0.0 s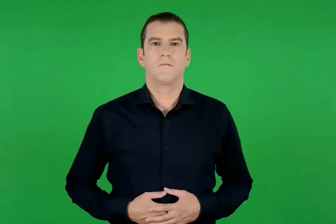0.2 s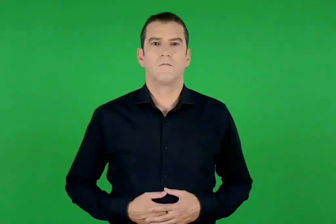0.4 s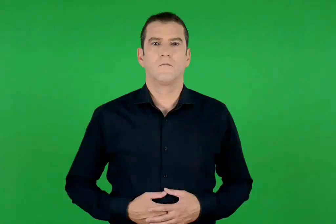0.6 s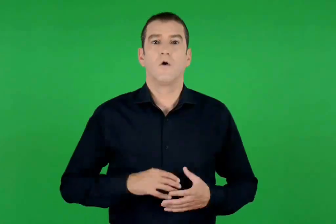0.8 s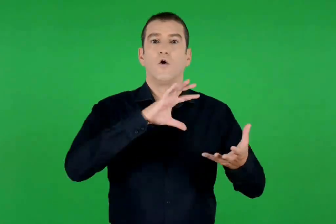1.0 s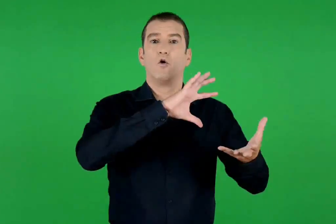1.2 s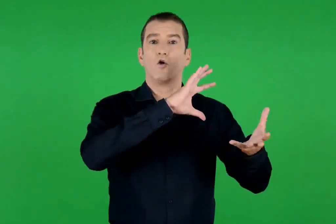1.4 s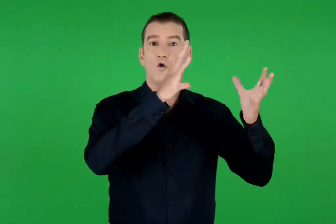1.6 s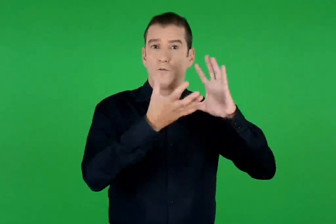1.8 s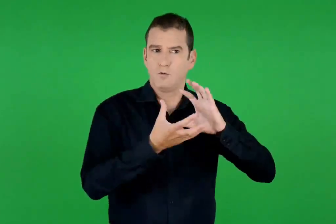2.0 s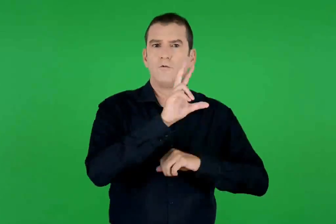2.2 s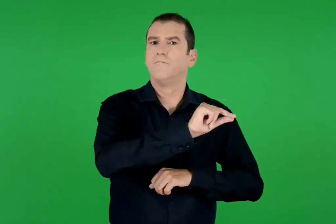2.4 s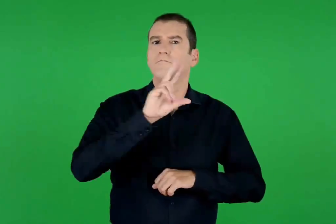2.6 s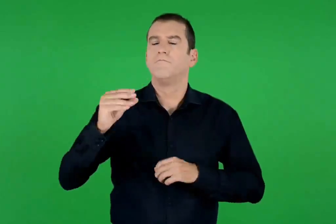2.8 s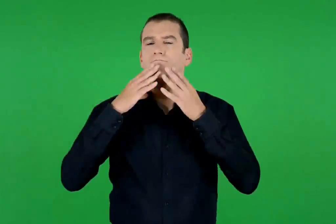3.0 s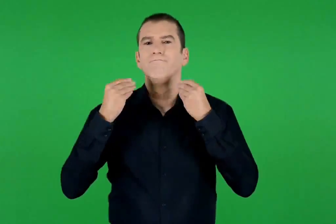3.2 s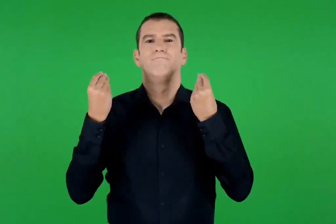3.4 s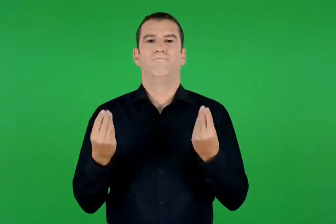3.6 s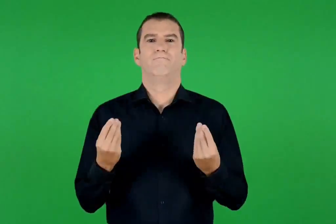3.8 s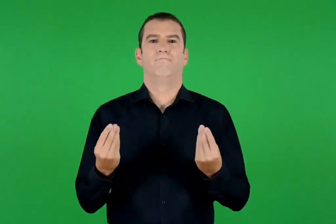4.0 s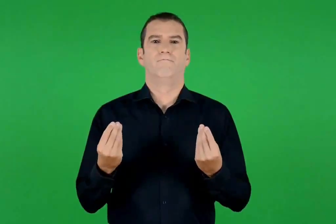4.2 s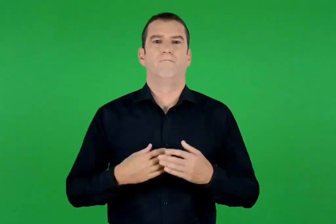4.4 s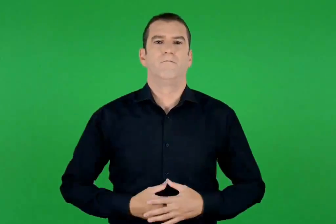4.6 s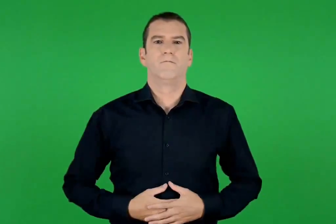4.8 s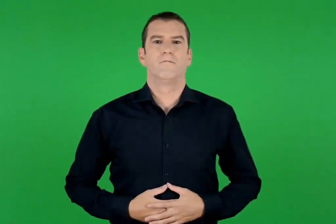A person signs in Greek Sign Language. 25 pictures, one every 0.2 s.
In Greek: κόσμος σημαίνει στολίδι
